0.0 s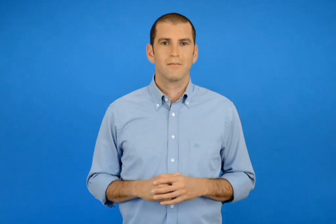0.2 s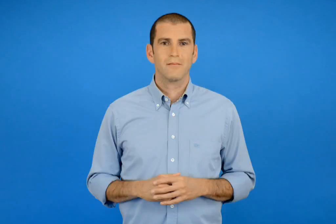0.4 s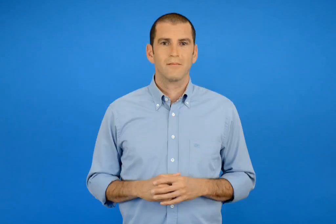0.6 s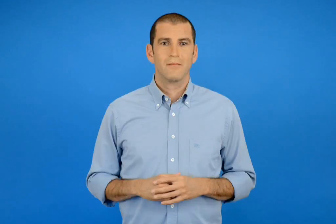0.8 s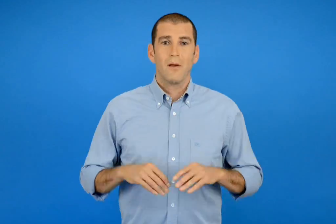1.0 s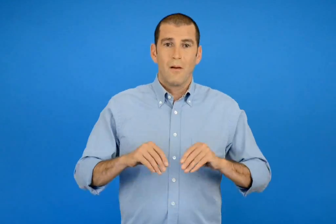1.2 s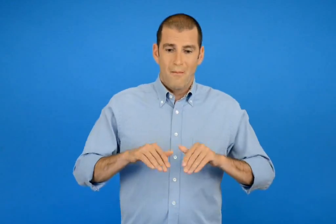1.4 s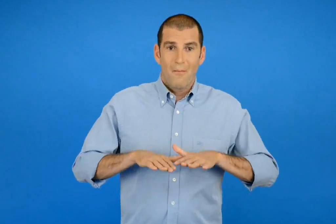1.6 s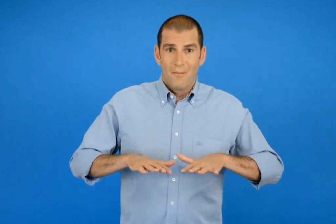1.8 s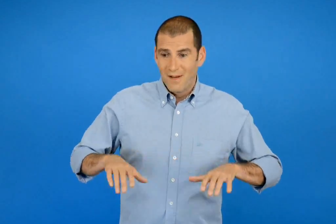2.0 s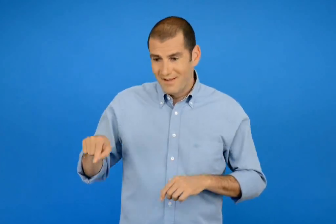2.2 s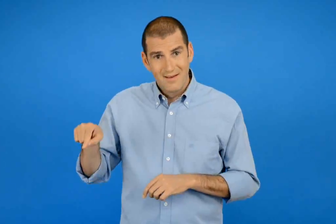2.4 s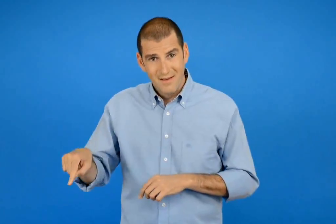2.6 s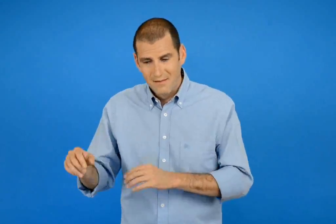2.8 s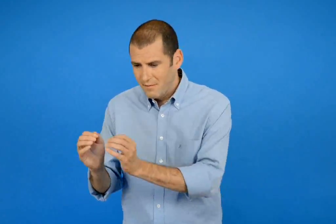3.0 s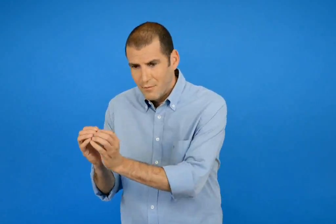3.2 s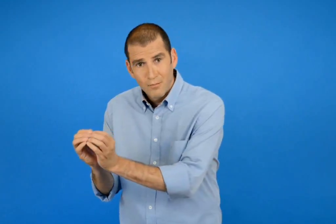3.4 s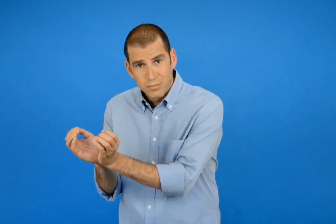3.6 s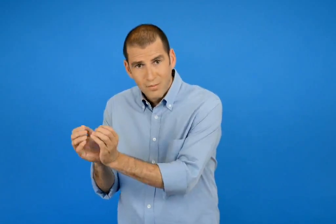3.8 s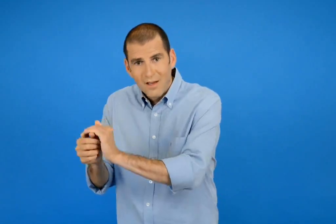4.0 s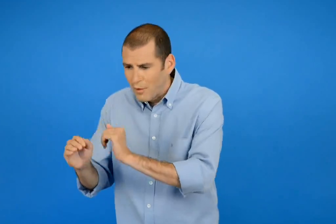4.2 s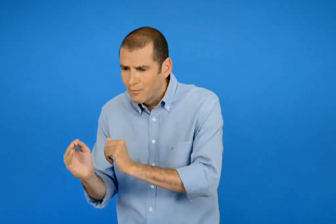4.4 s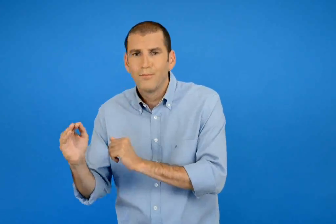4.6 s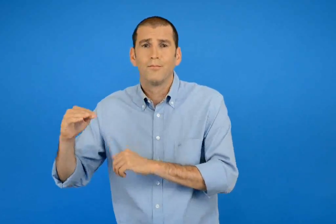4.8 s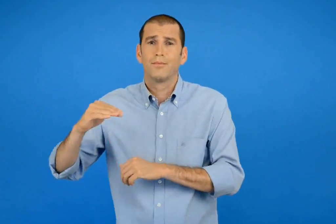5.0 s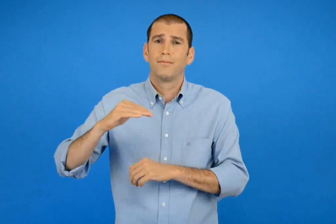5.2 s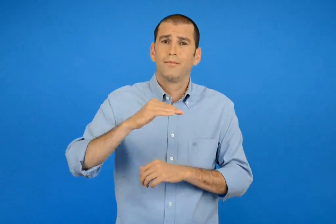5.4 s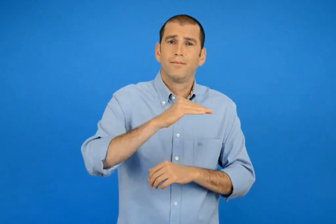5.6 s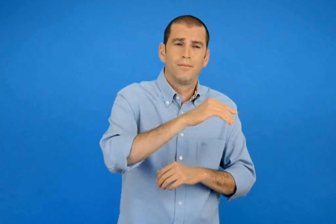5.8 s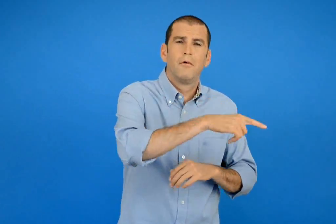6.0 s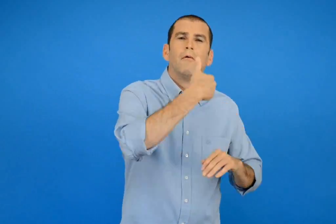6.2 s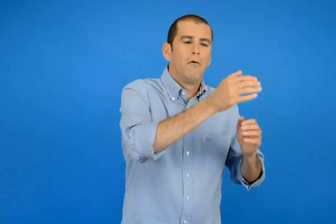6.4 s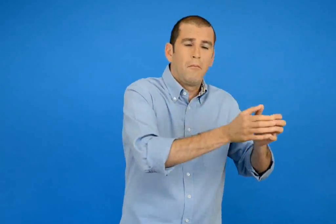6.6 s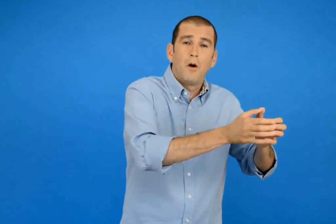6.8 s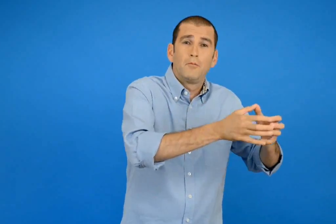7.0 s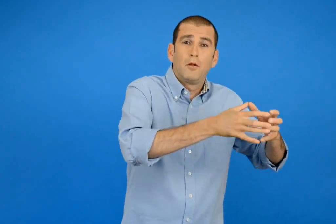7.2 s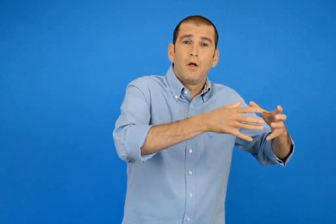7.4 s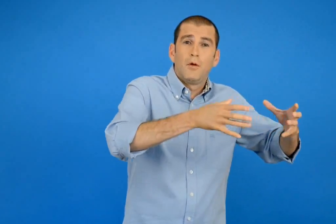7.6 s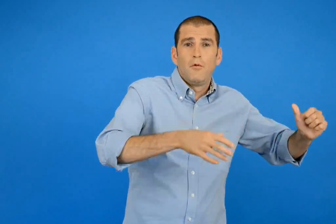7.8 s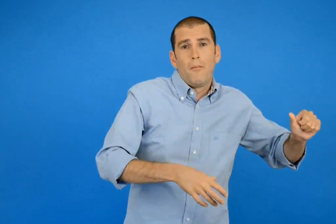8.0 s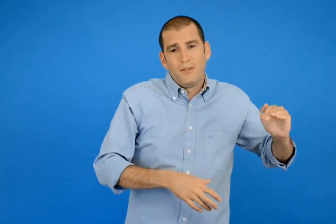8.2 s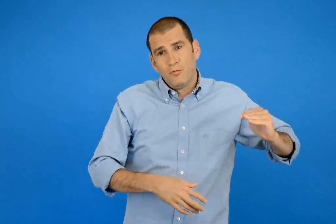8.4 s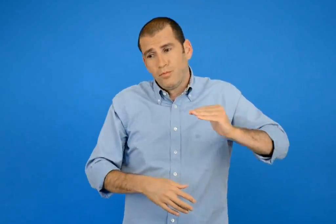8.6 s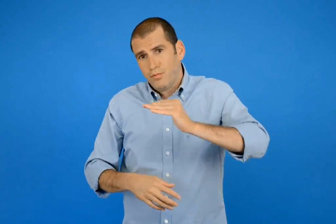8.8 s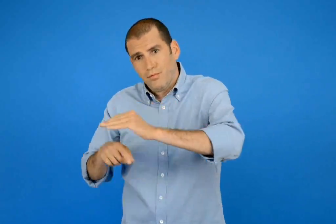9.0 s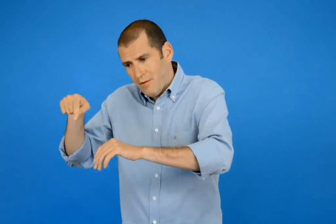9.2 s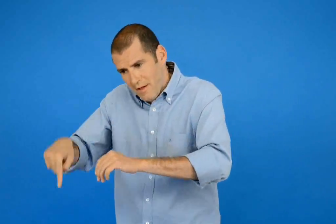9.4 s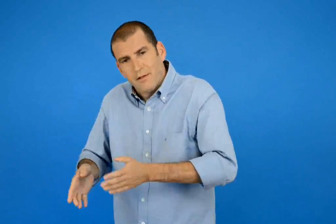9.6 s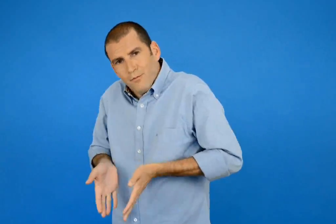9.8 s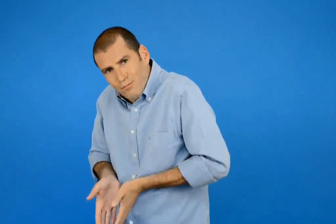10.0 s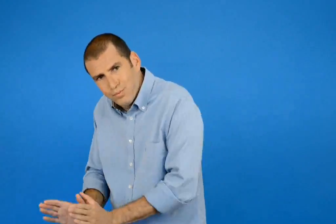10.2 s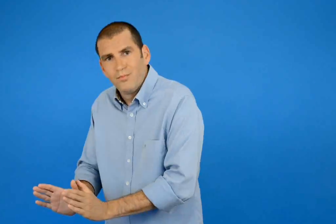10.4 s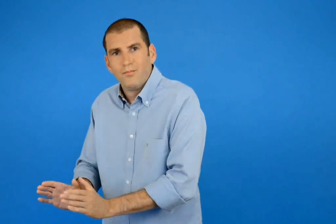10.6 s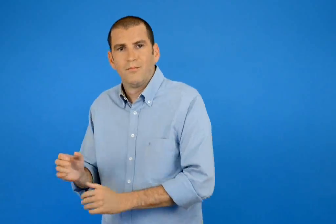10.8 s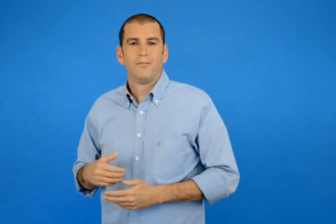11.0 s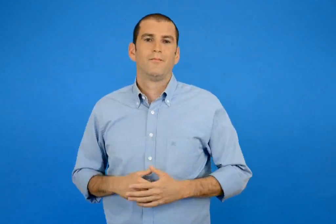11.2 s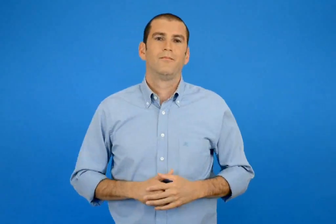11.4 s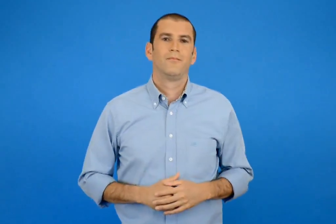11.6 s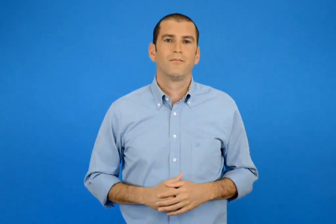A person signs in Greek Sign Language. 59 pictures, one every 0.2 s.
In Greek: γεννούν πάντα στην παράλια που γεννήθηκαν και οι ιδίες
